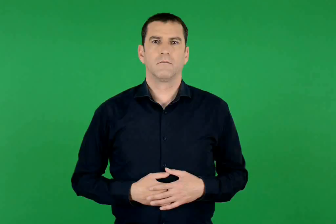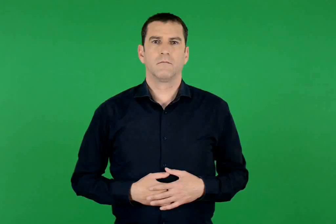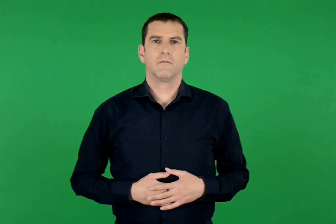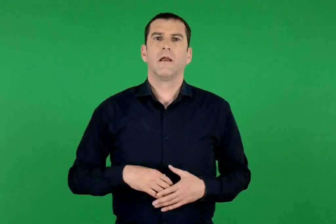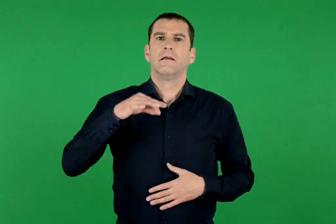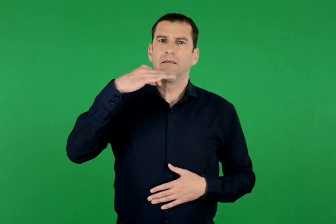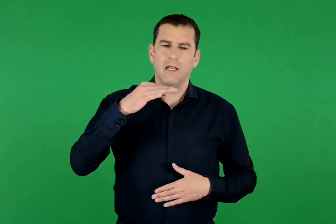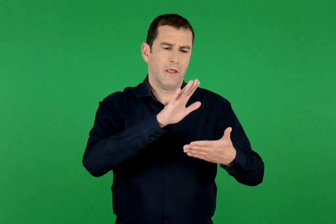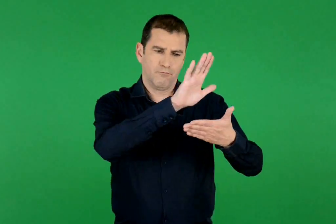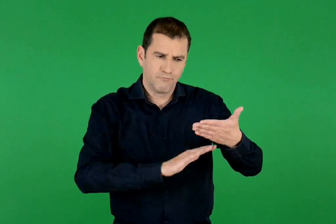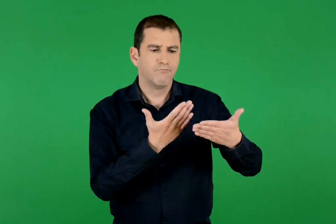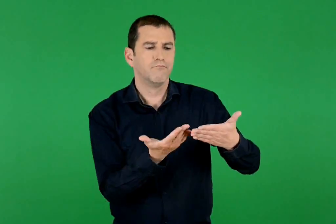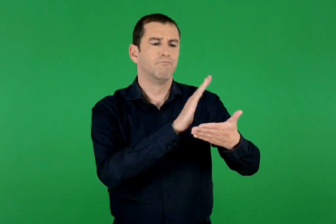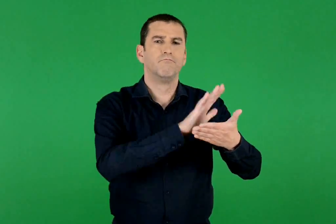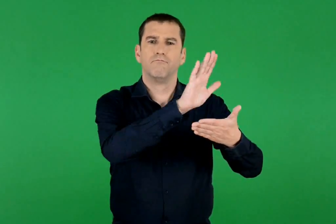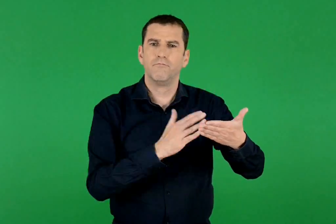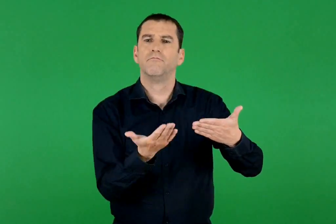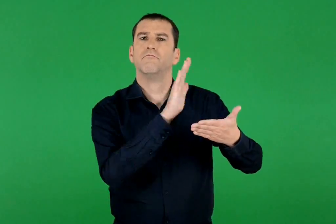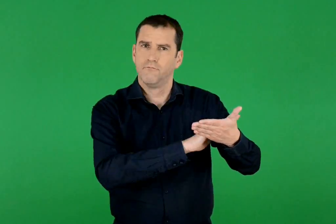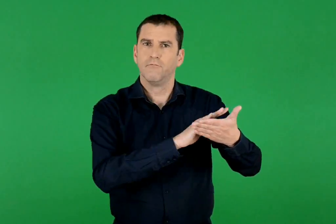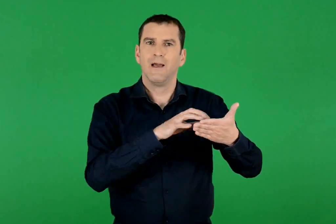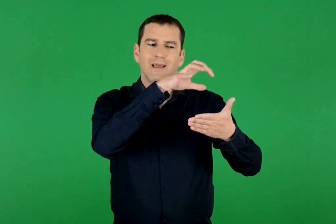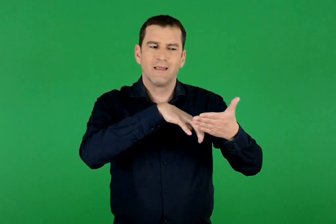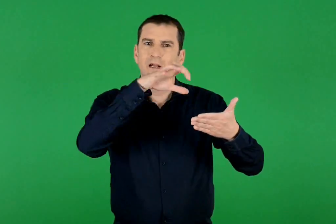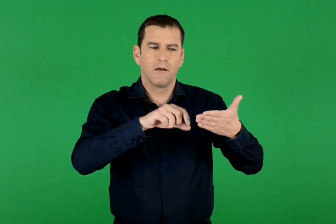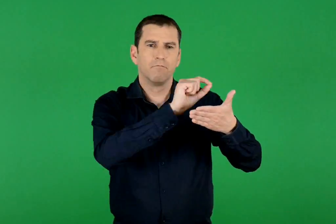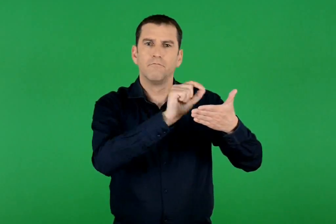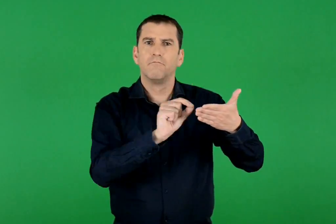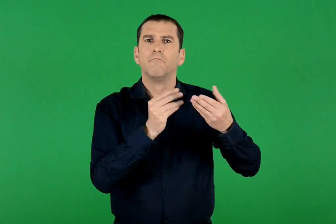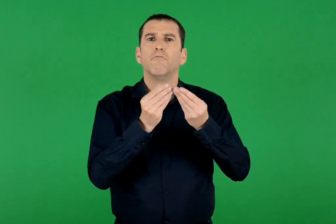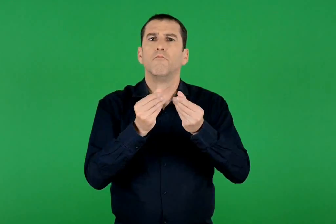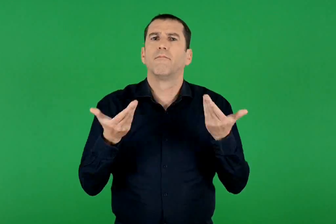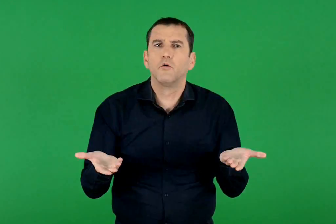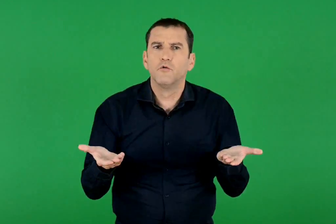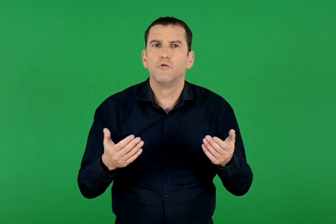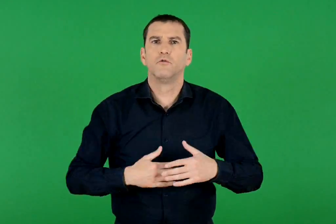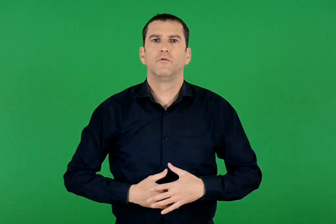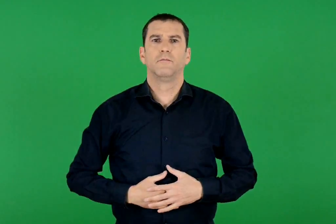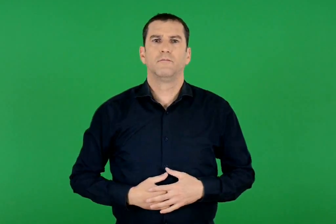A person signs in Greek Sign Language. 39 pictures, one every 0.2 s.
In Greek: πώς είναι γραμμένα τα κείμενα σε κάθε σελίδα ;
